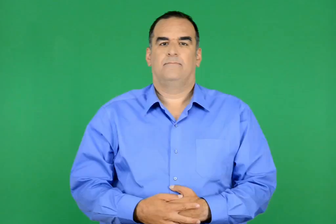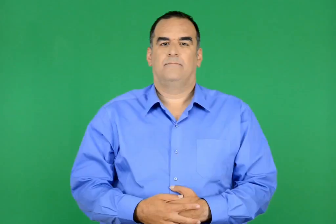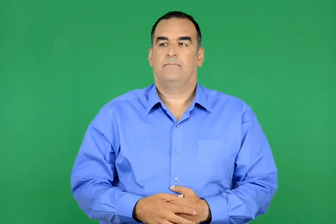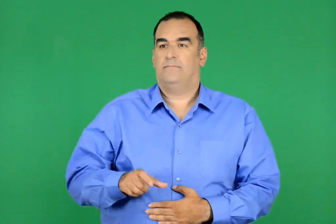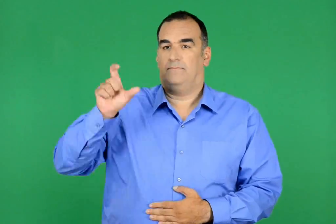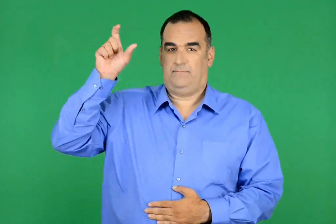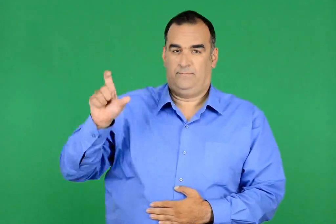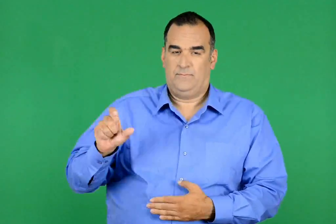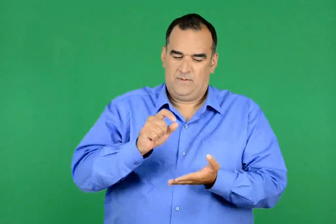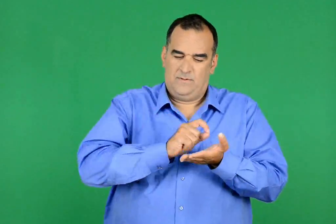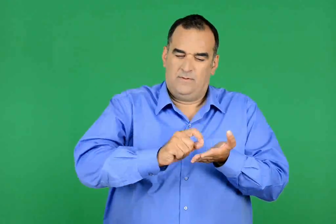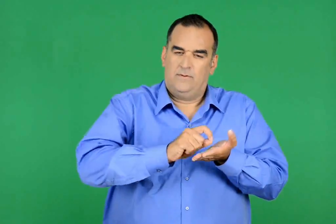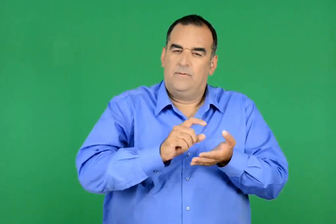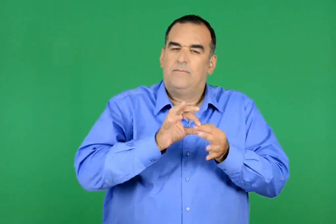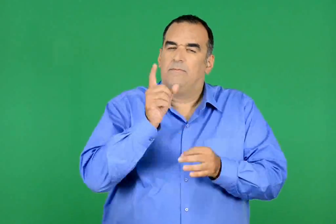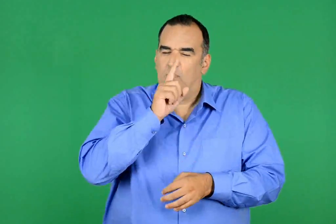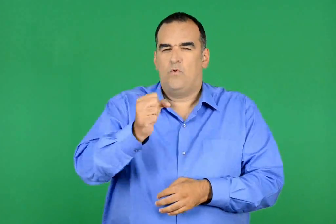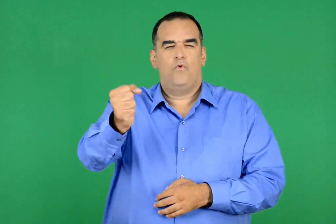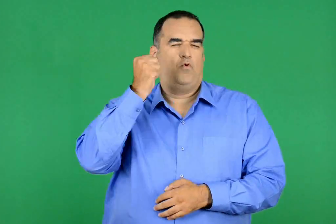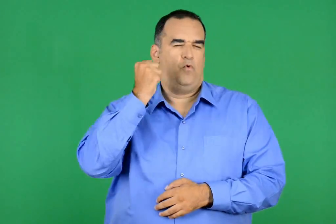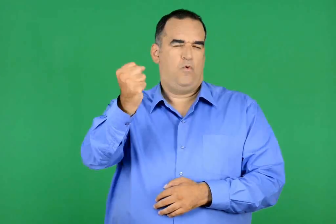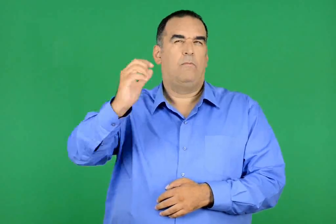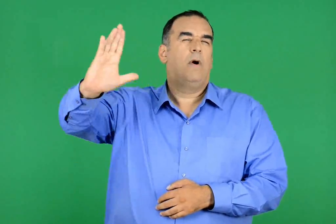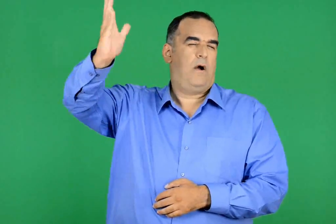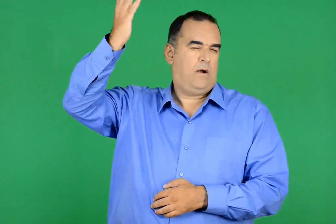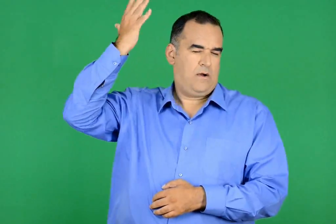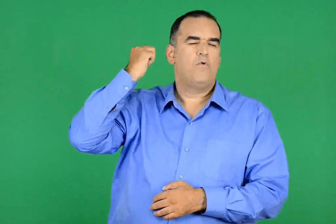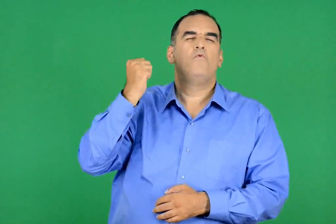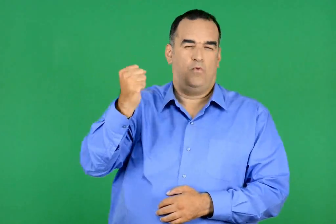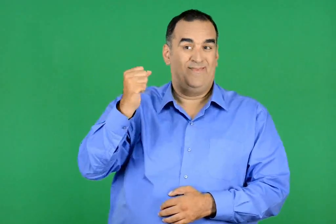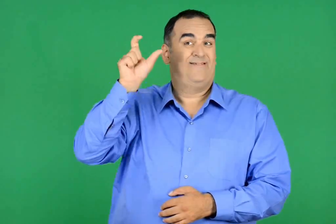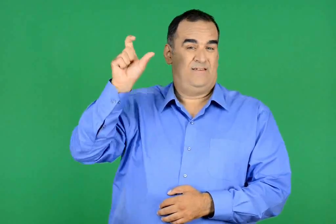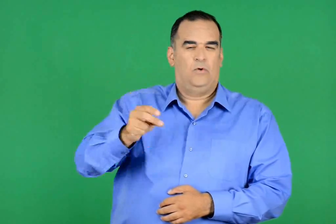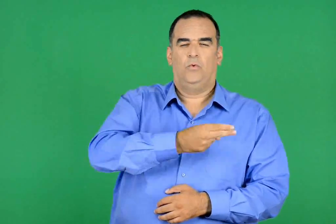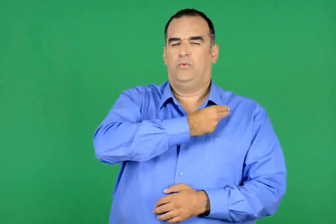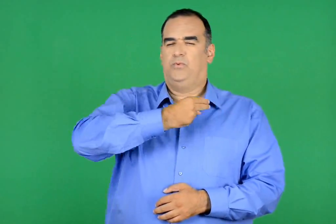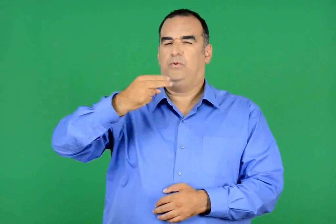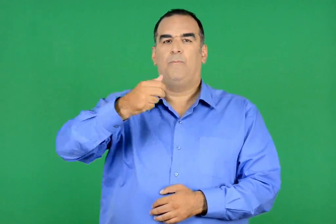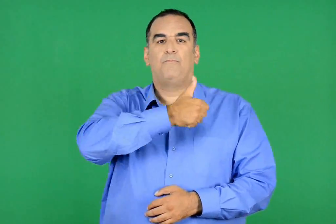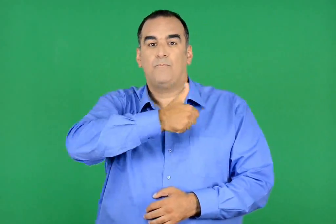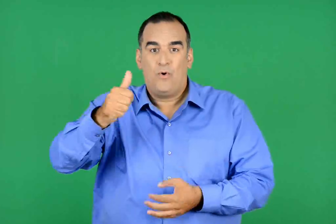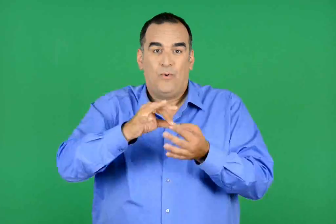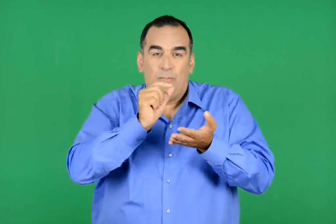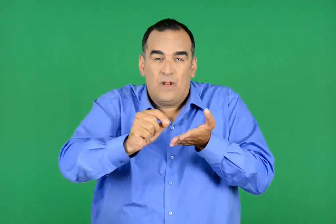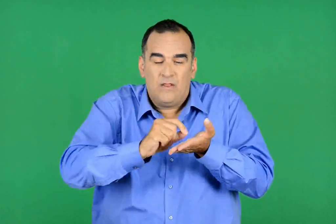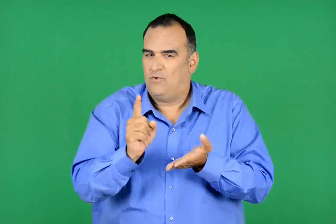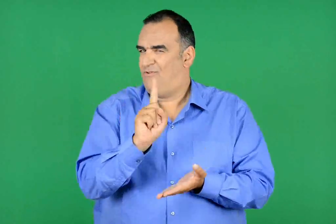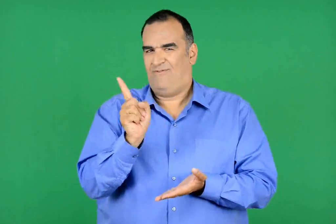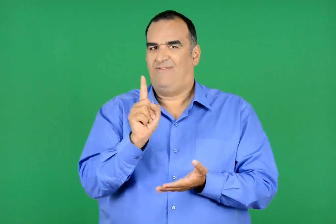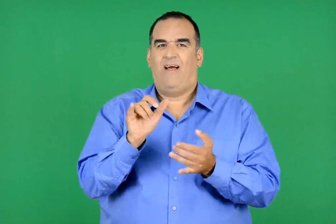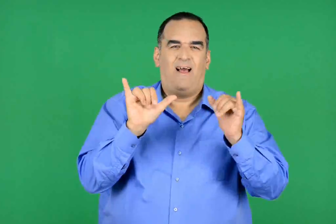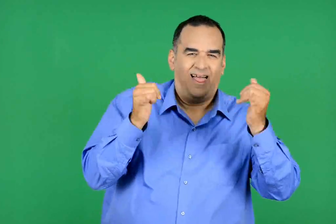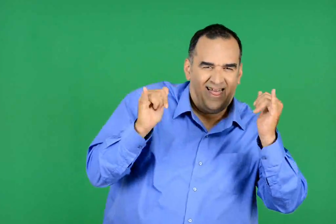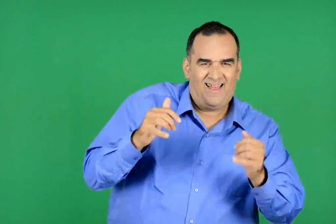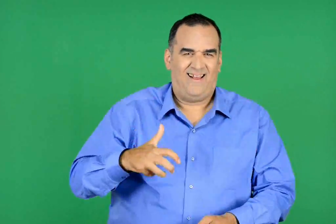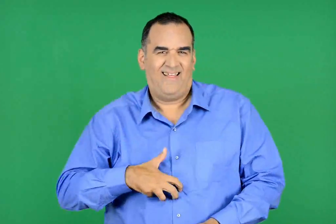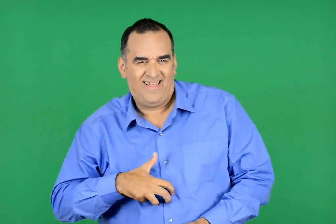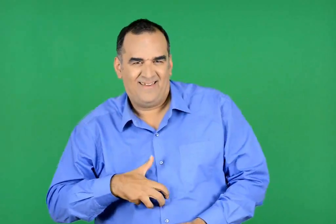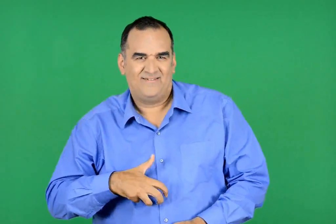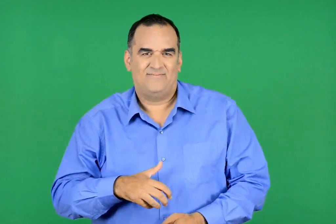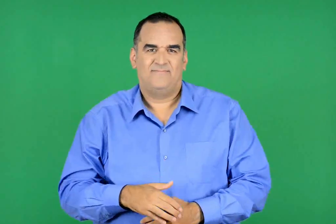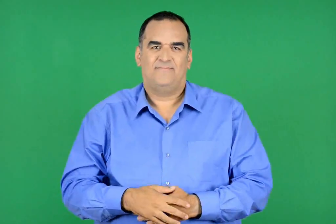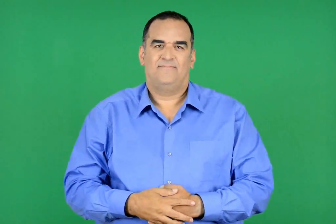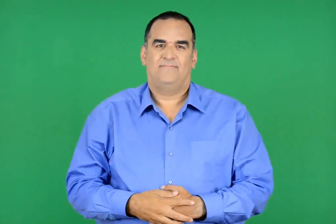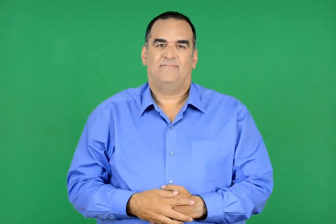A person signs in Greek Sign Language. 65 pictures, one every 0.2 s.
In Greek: μεγάλος µυθοποιός της αρχαιότητας. έγινε παντού γνωστός όχι µόνο για τους µύθους του , αλλά και για τα αστεία και τα ανέκδοτα που έλεγε
